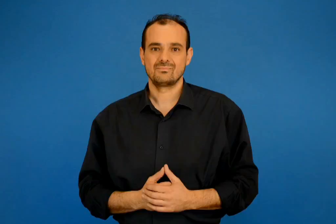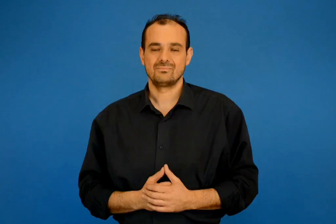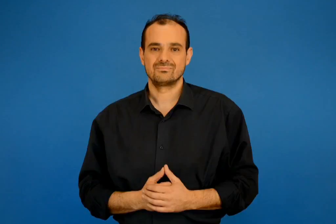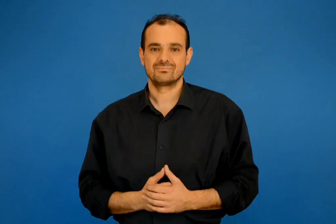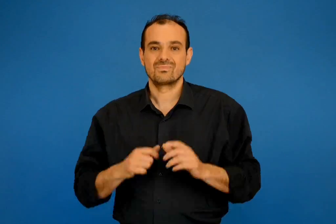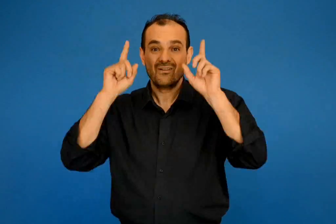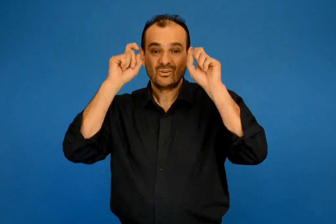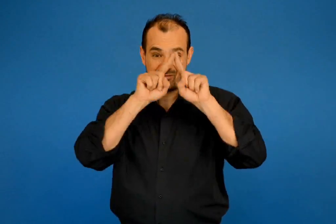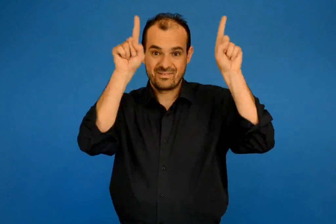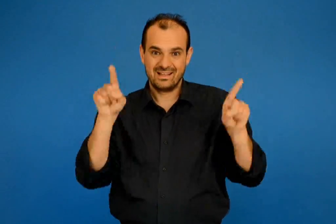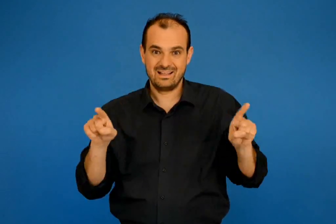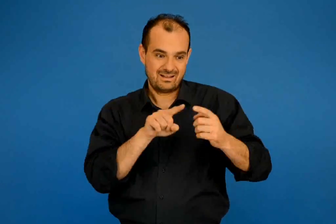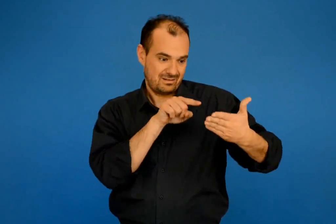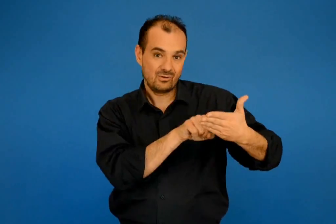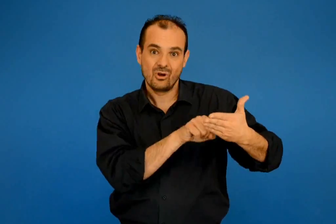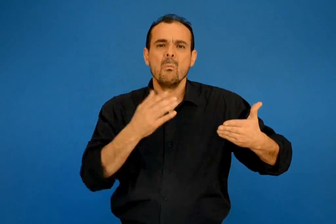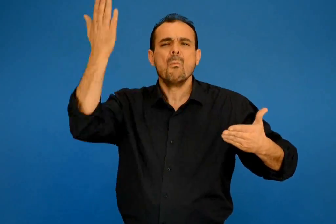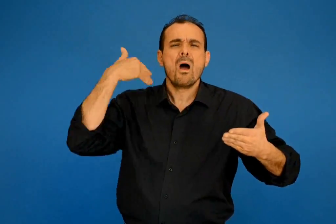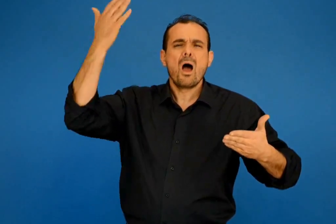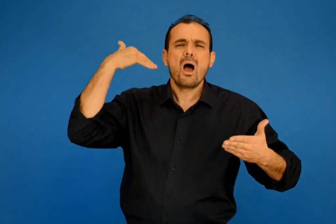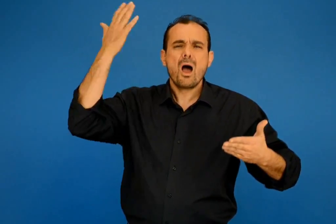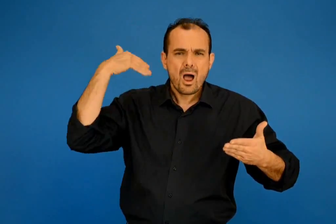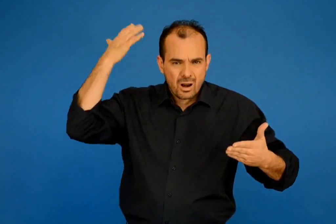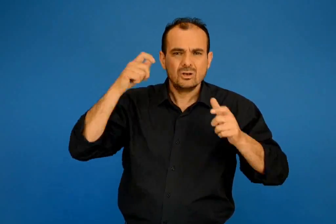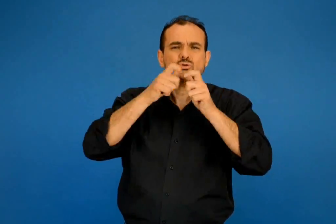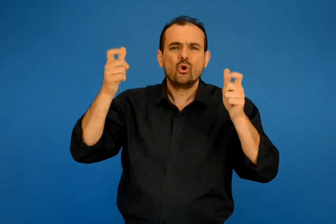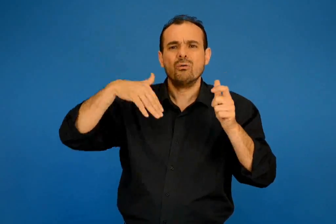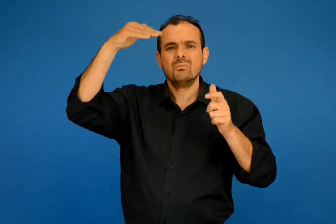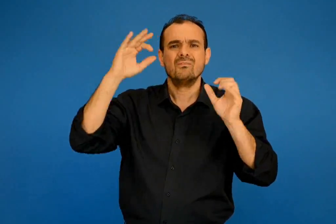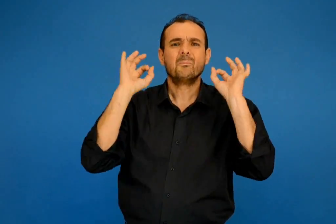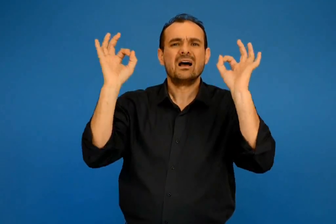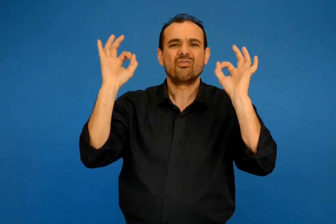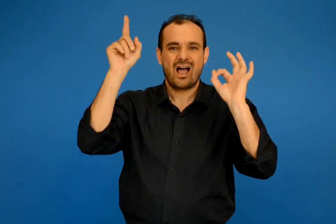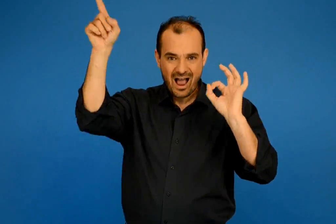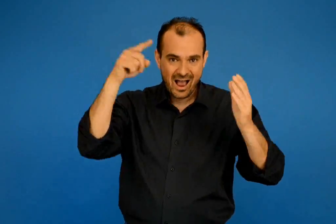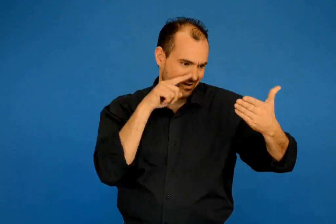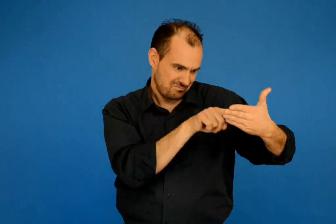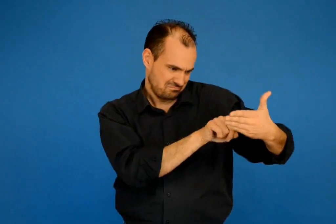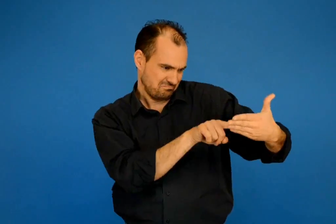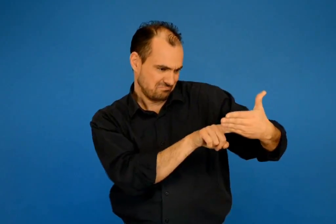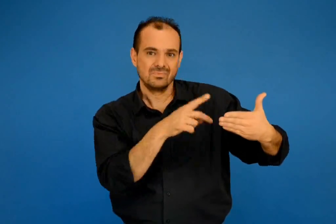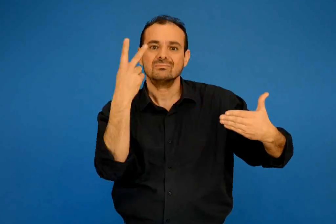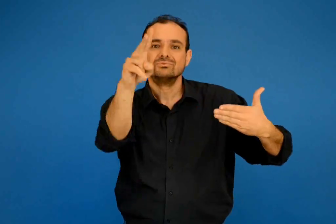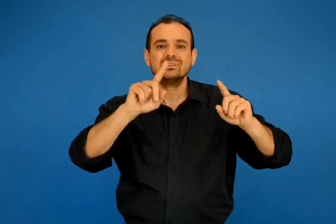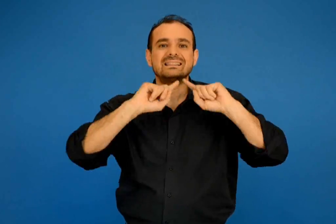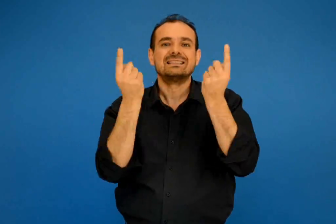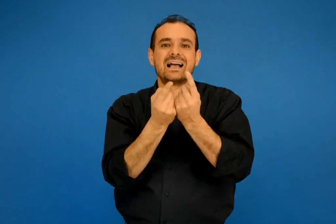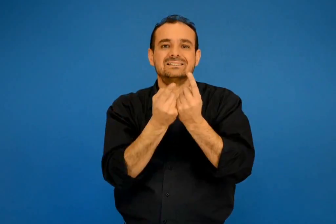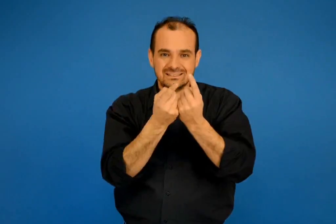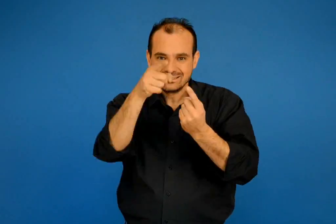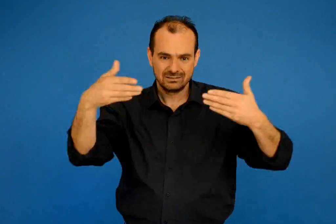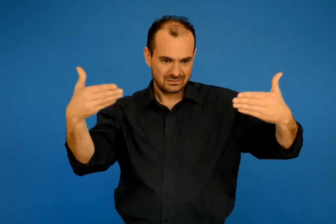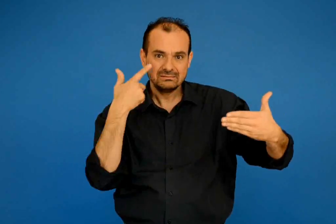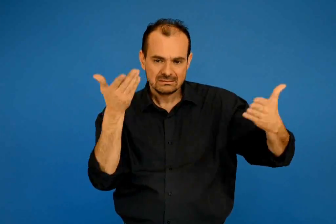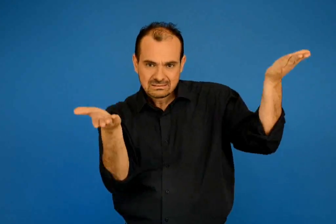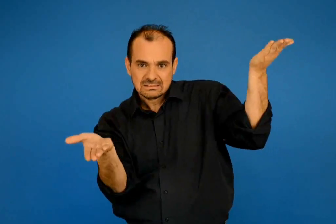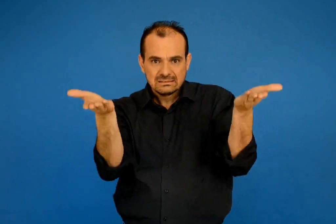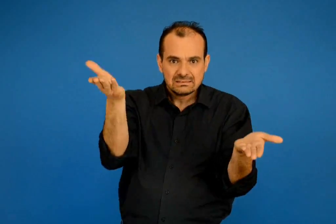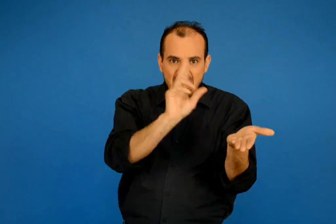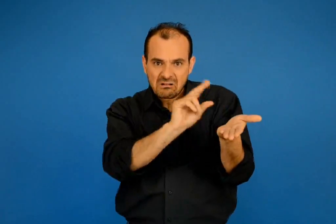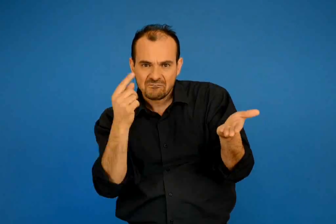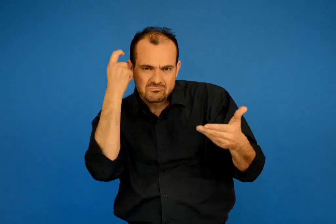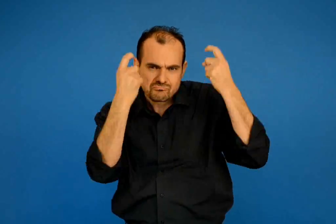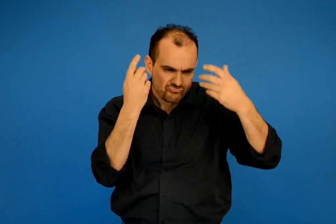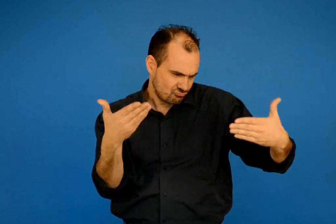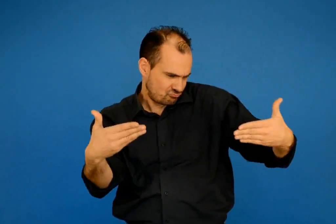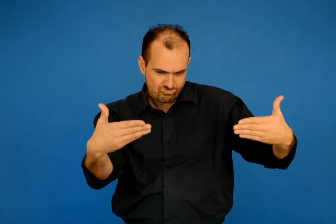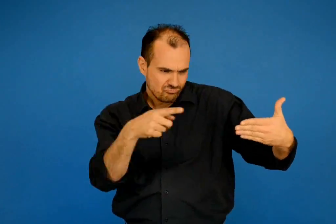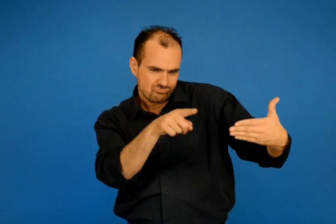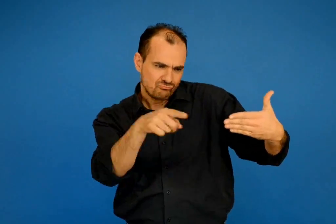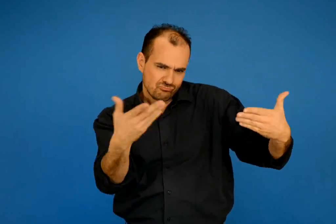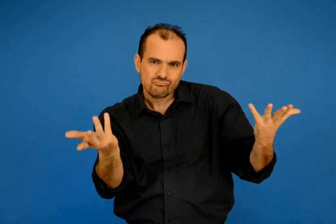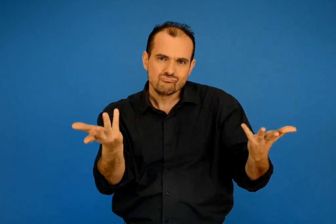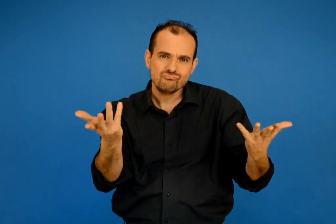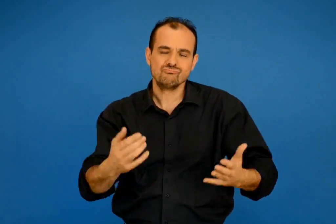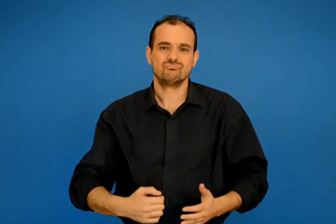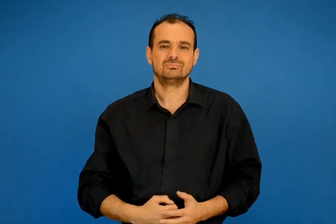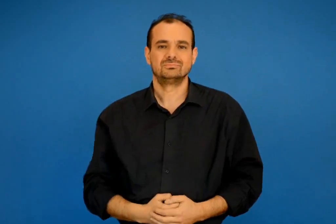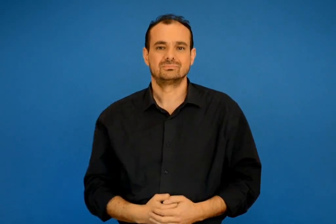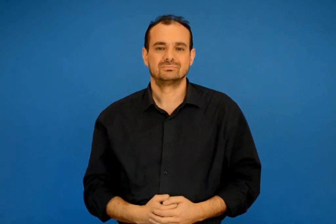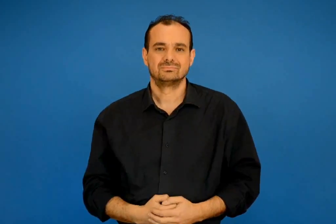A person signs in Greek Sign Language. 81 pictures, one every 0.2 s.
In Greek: στη φωτογραφία βλέπεις μια σχολική τάξη από κάποιο χωριό της μακεδονίας τα περασμένα χρονιά προσπάθησε να τη συγκρίνεις με μια φωτογραφία της τάξης σου
